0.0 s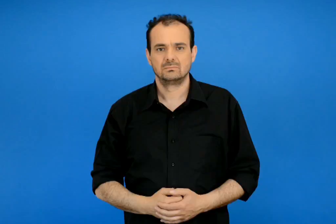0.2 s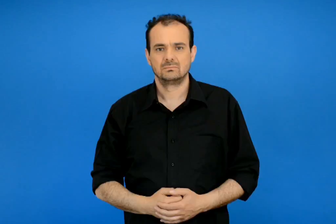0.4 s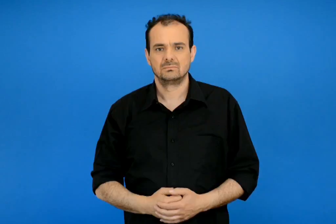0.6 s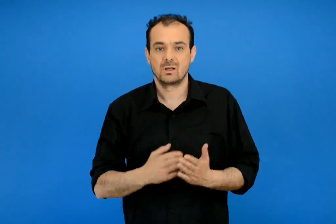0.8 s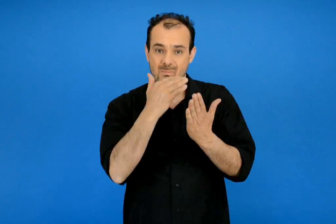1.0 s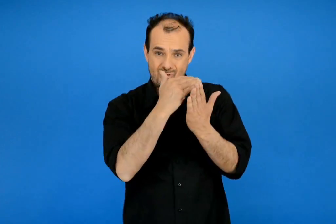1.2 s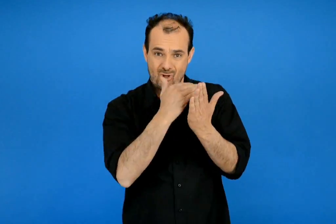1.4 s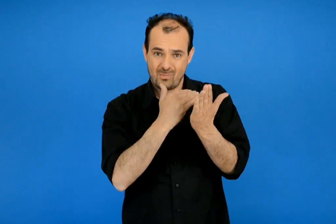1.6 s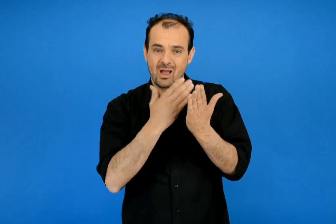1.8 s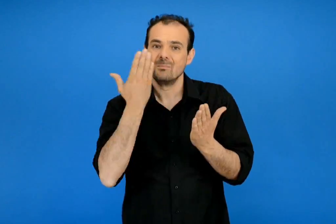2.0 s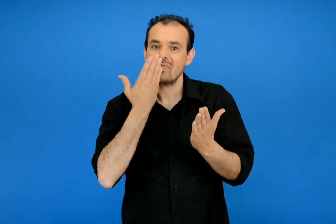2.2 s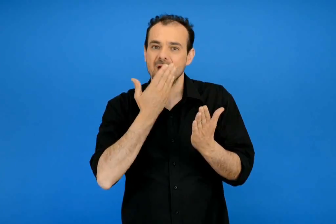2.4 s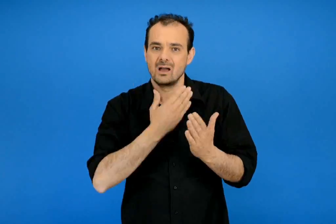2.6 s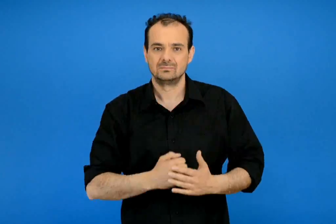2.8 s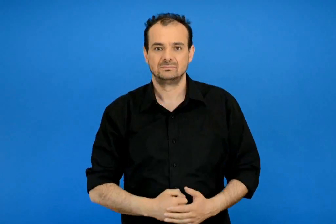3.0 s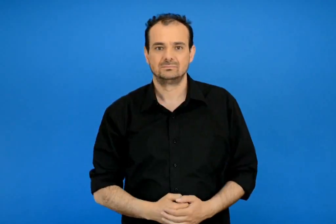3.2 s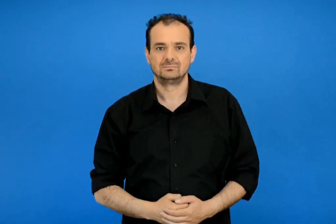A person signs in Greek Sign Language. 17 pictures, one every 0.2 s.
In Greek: πρόγραμμα μαθήματων
